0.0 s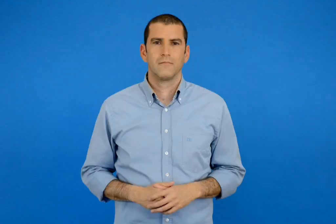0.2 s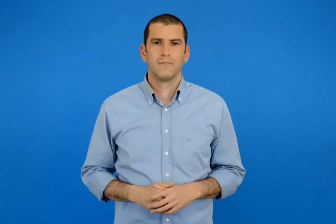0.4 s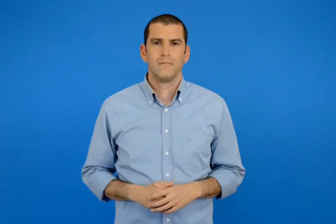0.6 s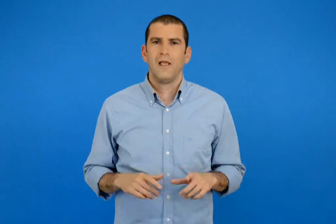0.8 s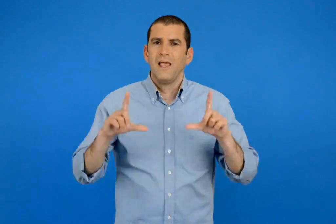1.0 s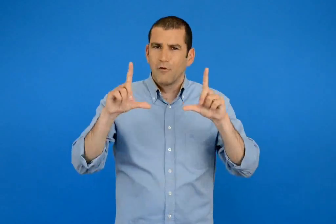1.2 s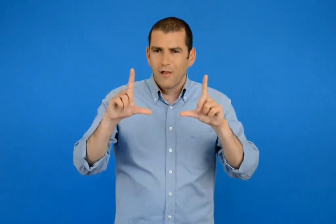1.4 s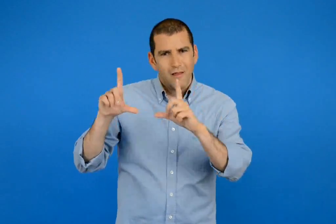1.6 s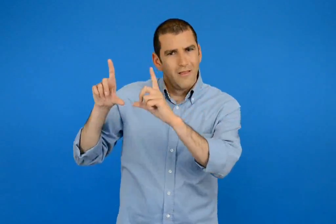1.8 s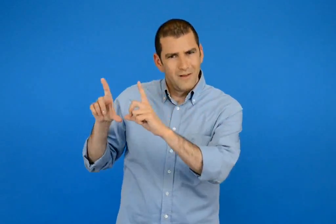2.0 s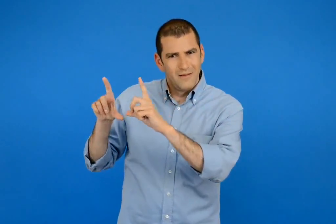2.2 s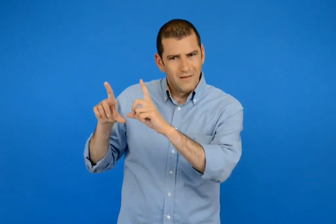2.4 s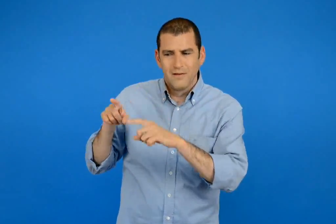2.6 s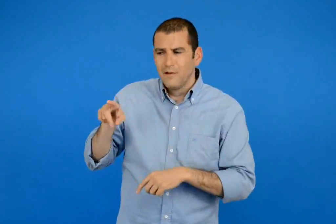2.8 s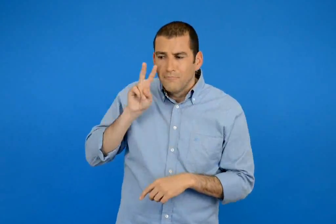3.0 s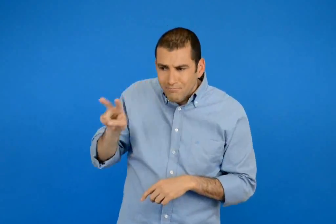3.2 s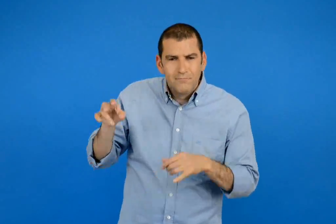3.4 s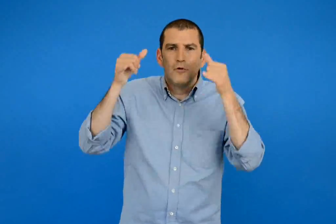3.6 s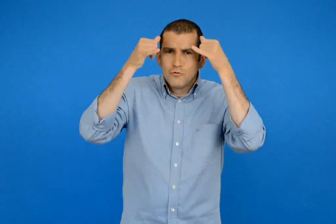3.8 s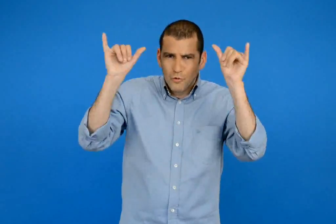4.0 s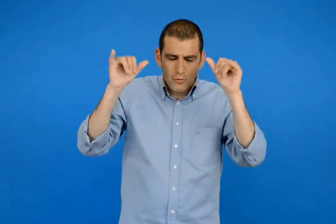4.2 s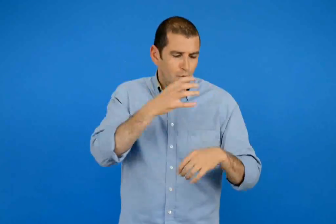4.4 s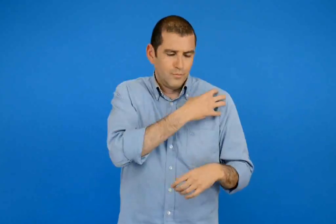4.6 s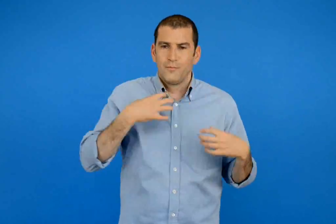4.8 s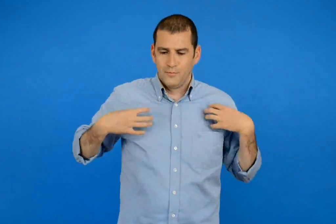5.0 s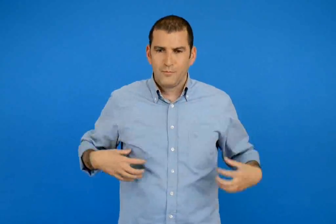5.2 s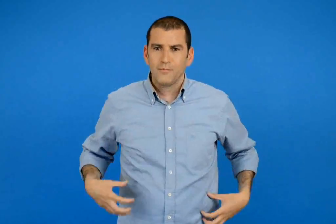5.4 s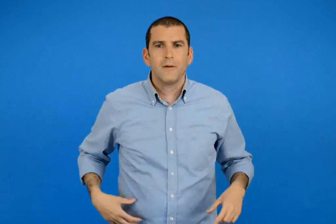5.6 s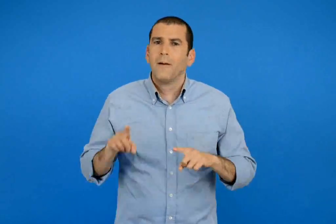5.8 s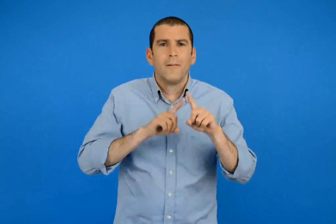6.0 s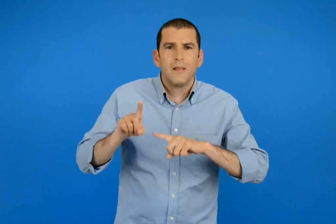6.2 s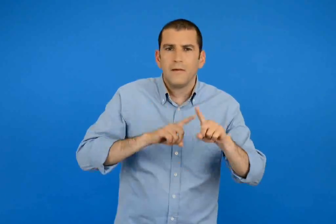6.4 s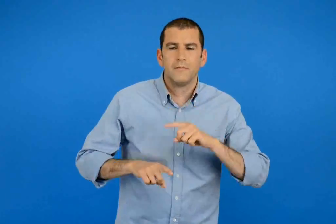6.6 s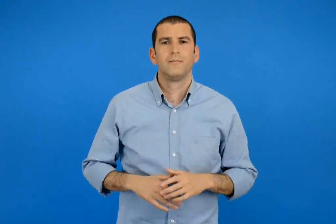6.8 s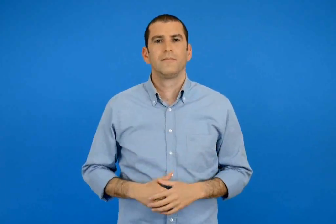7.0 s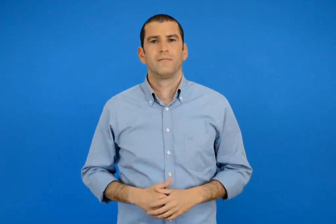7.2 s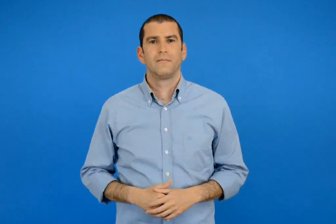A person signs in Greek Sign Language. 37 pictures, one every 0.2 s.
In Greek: ποια είναι τα μέρη του ζώου που βλέπουμε στη διπλανή εικόνα ;
